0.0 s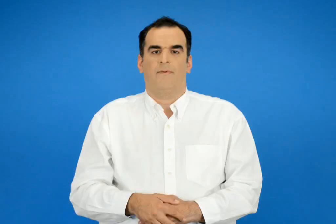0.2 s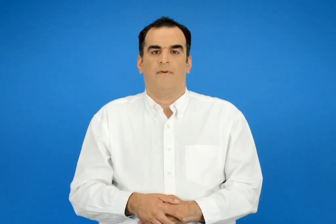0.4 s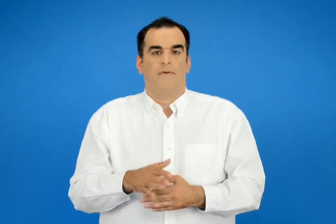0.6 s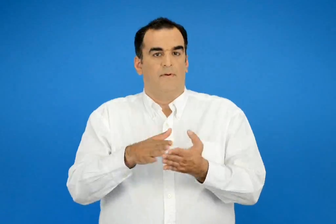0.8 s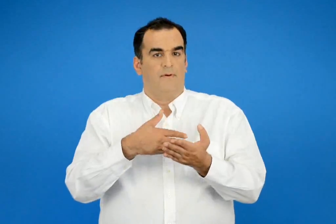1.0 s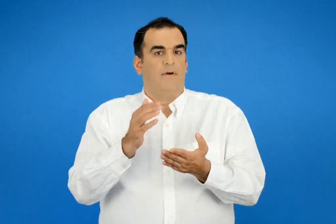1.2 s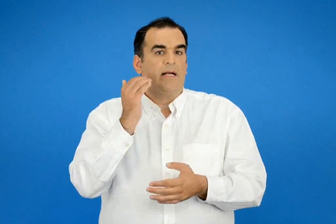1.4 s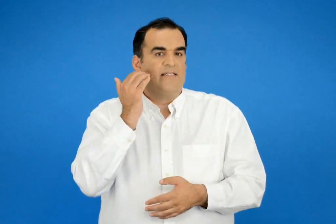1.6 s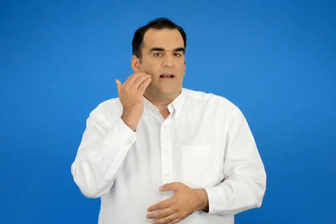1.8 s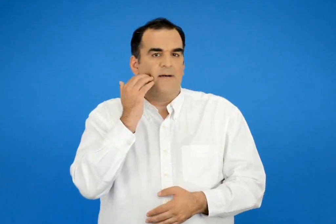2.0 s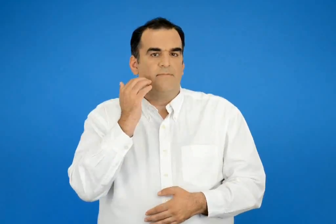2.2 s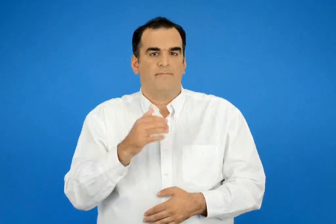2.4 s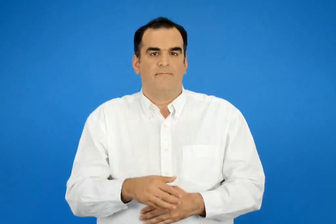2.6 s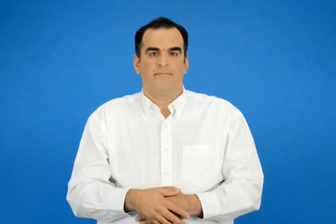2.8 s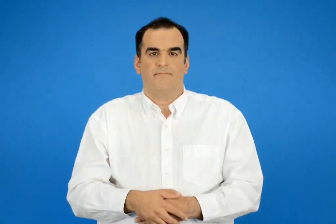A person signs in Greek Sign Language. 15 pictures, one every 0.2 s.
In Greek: καστανά
